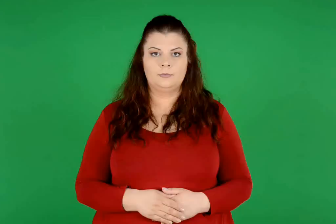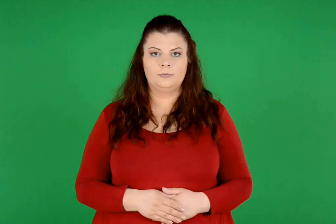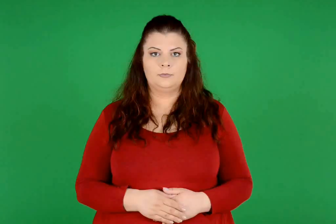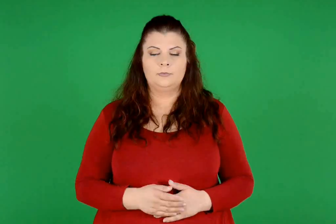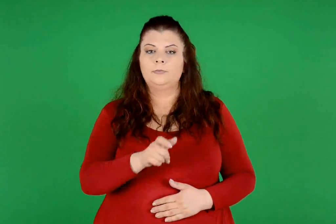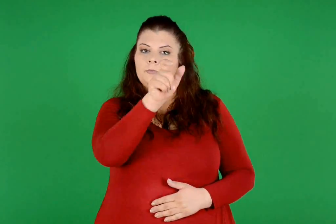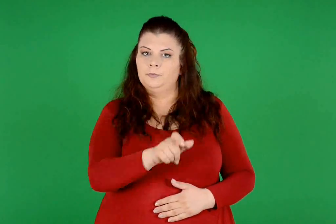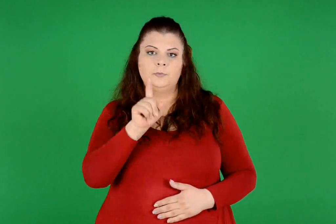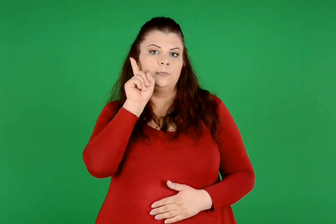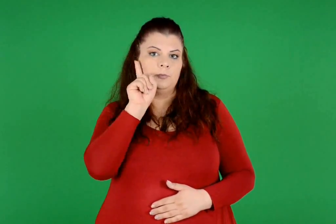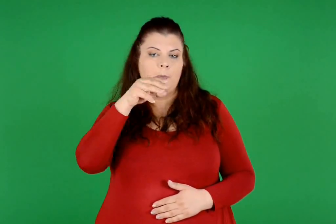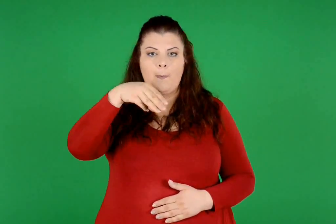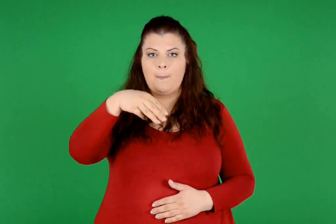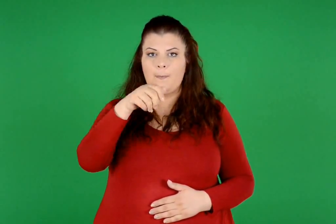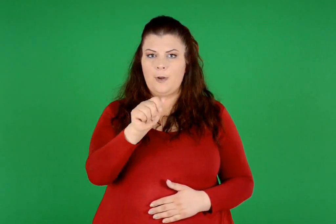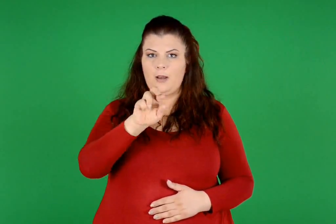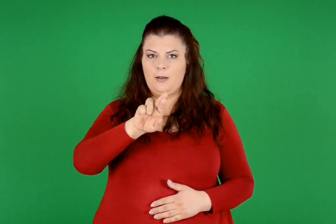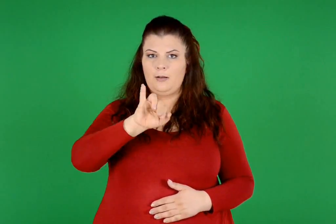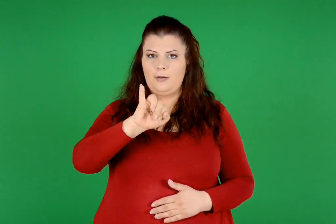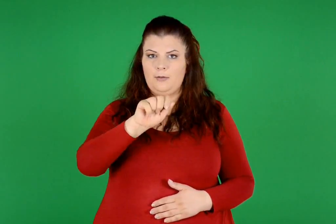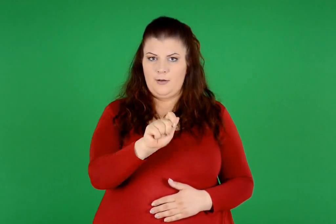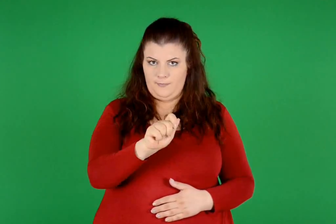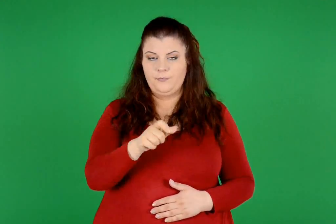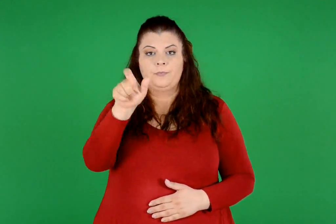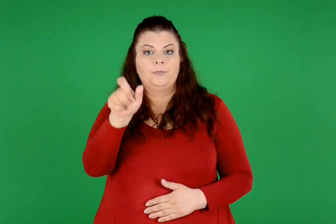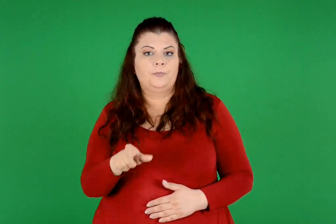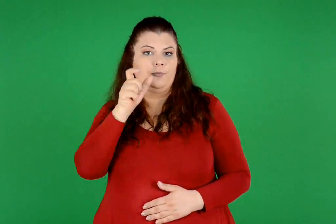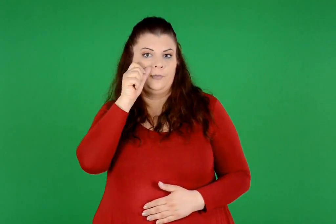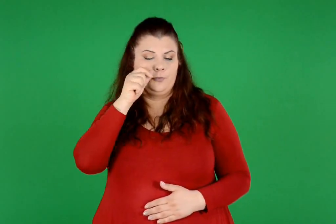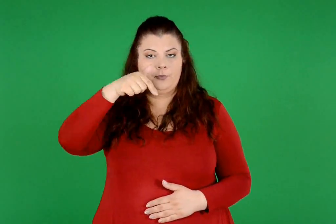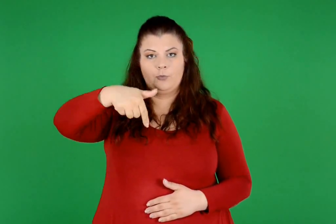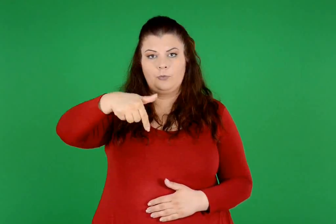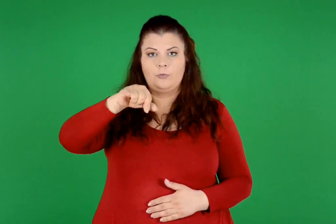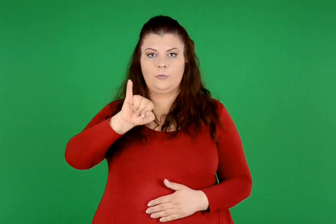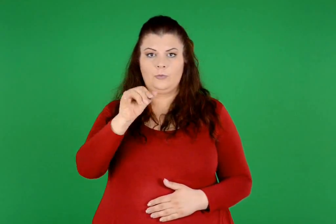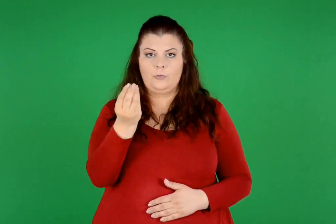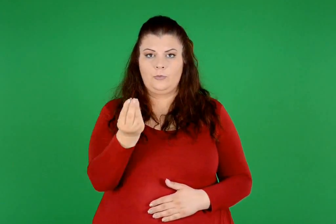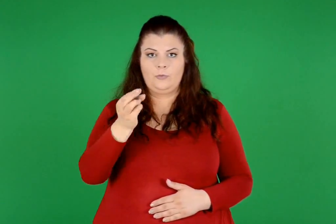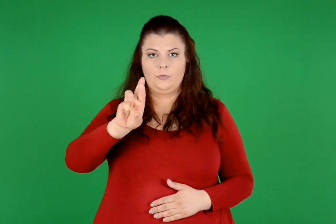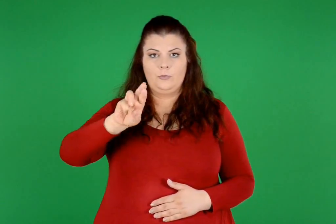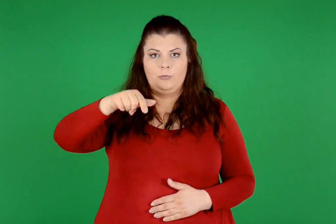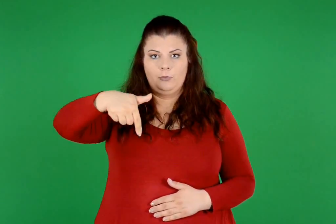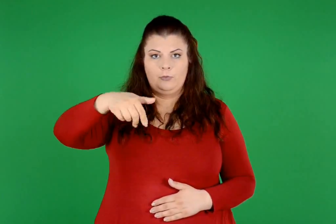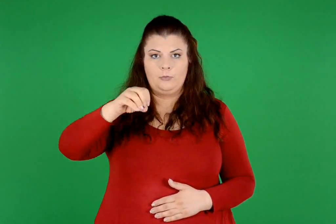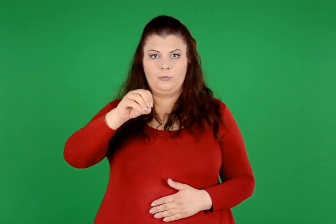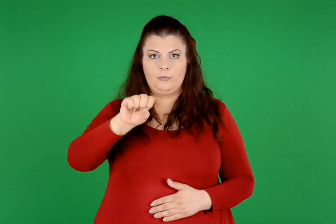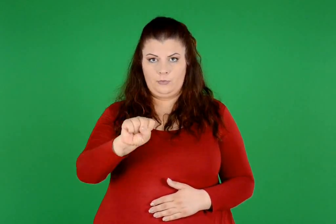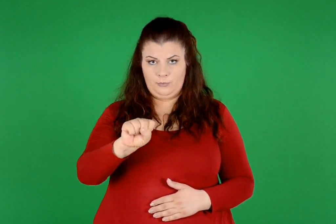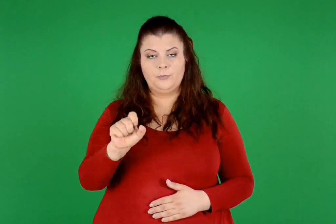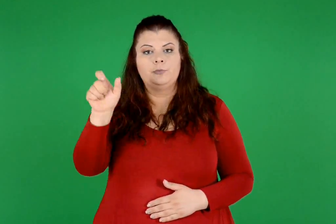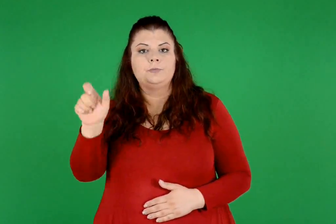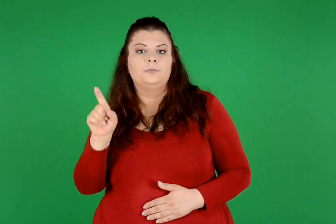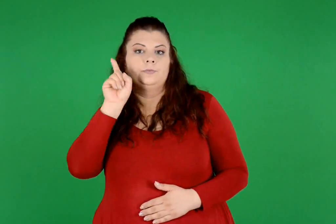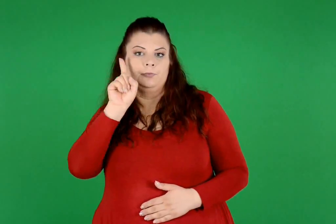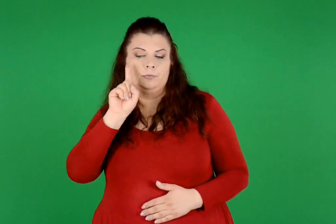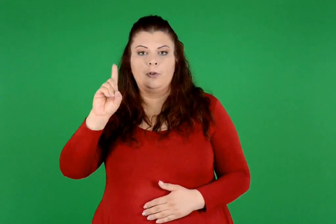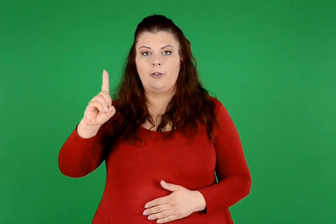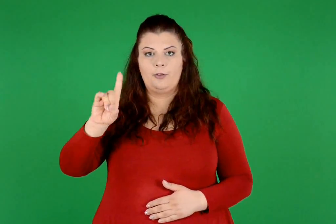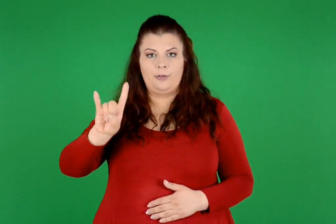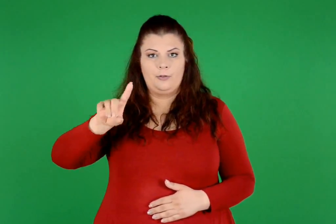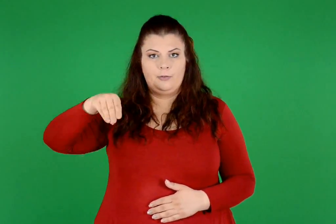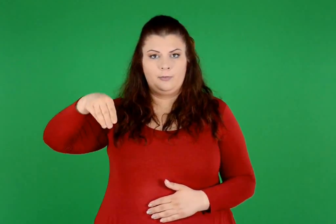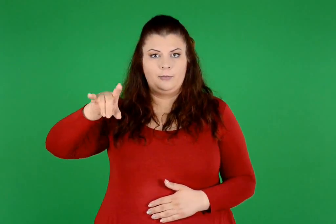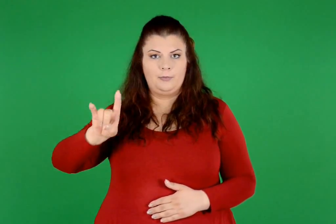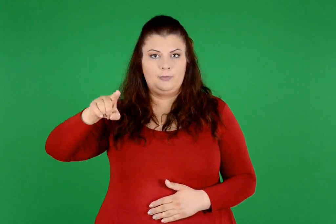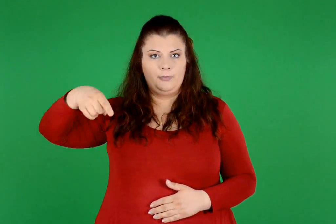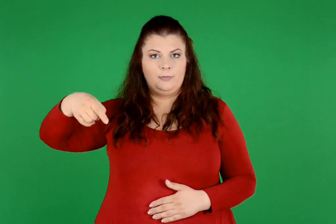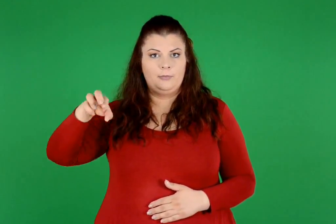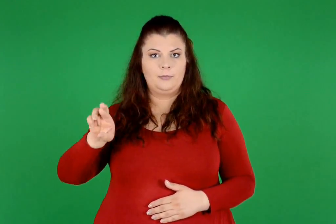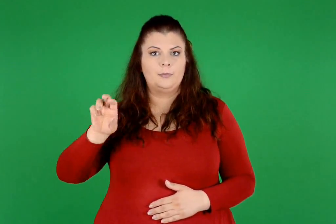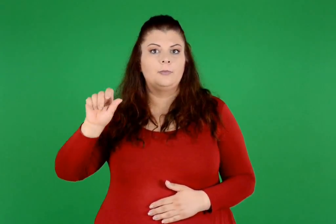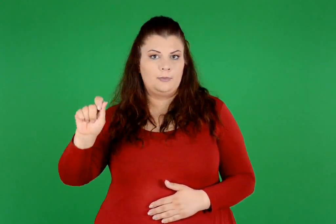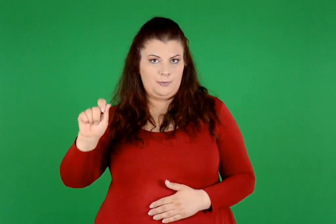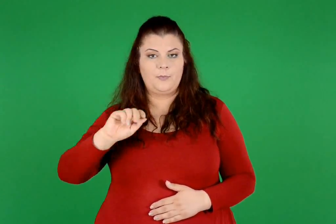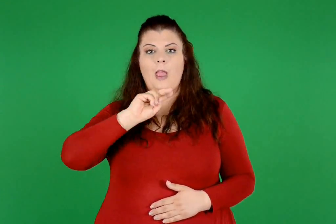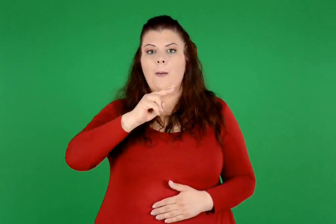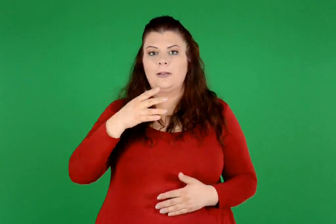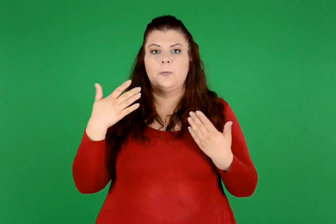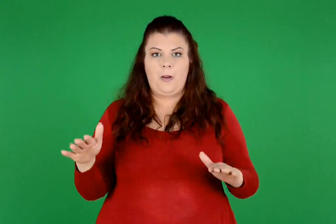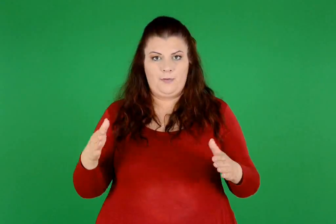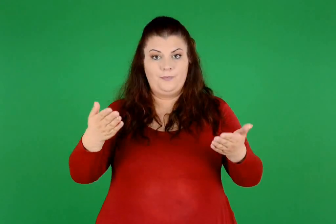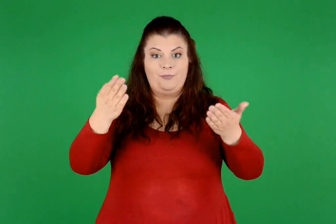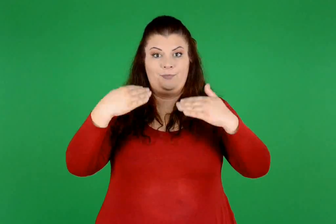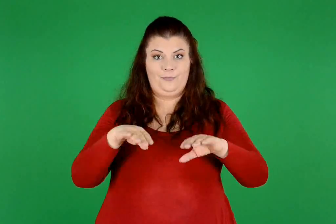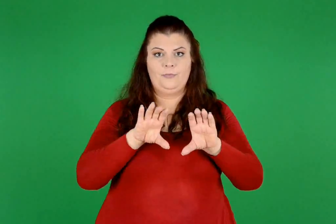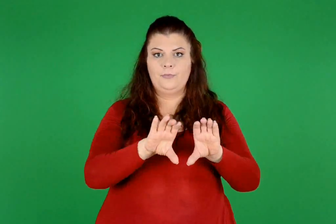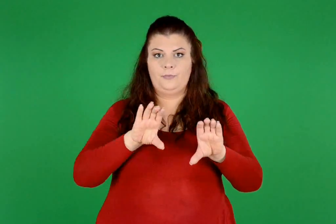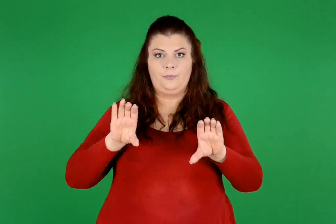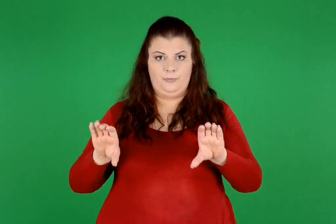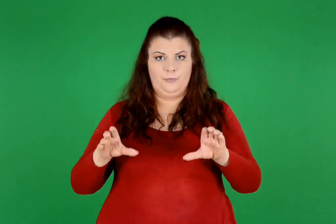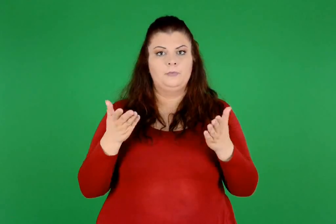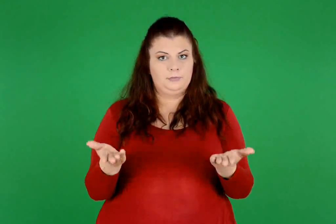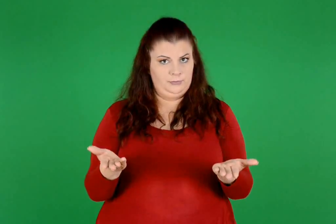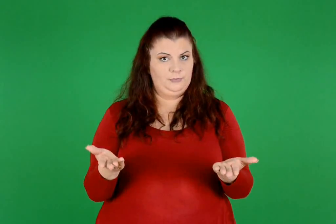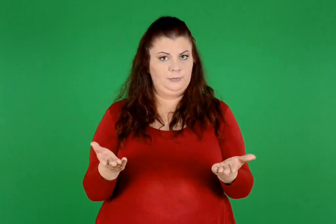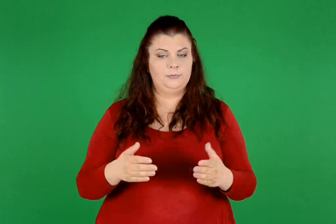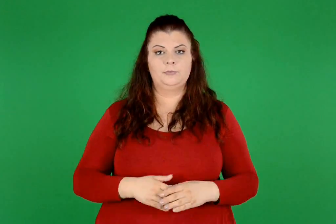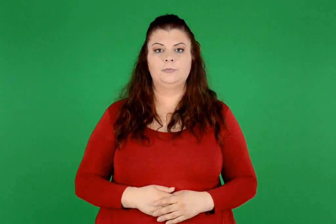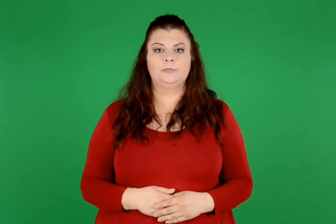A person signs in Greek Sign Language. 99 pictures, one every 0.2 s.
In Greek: παρακάτω παρουσιάζουμε τις απαντήσεις της μαρίας , του γιώργου και της δήμητρας
